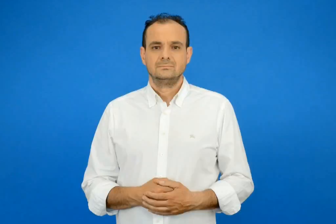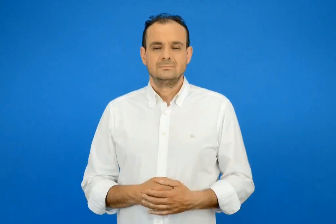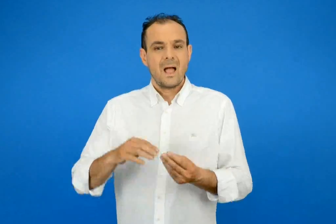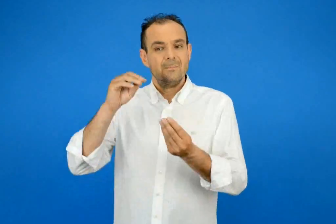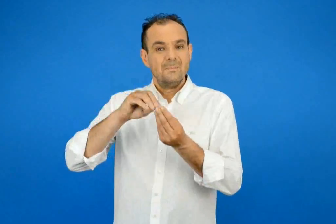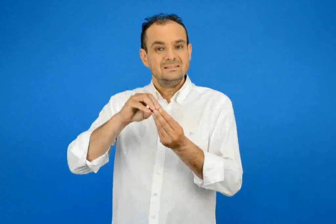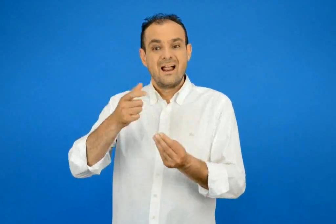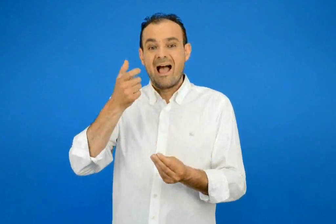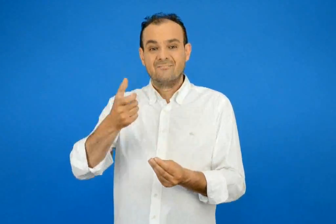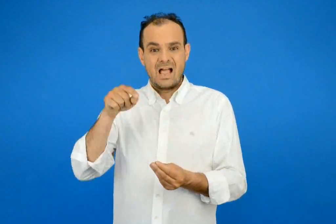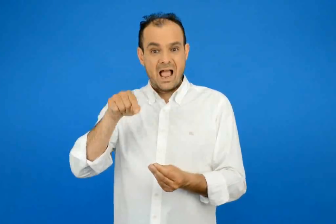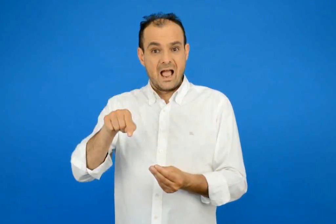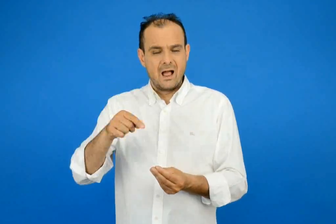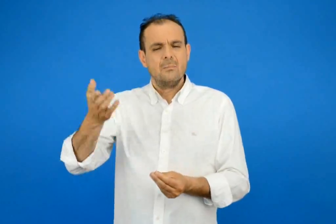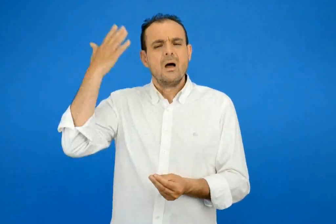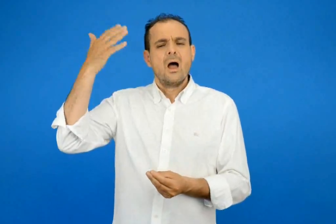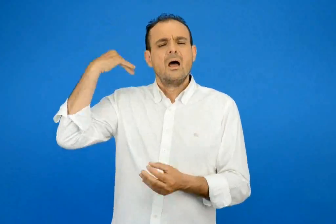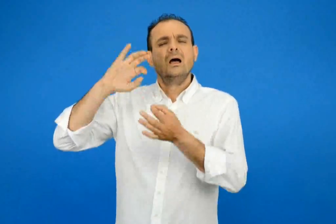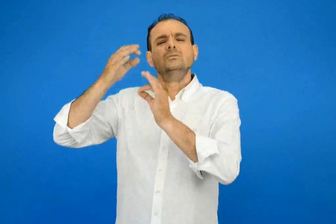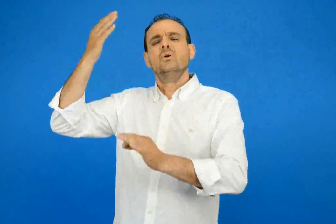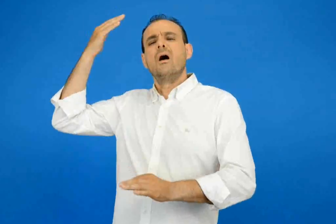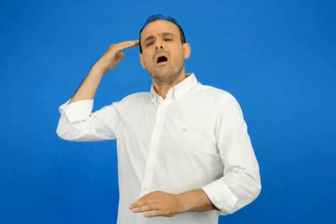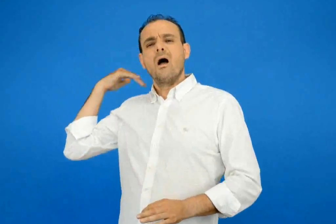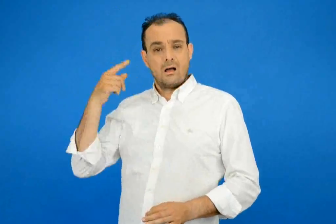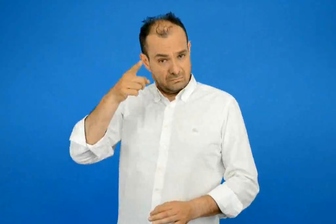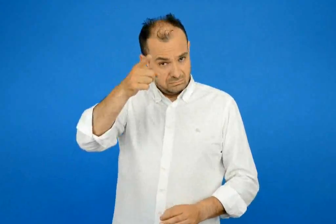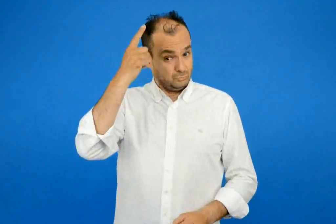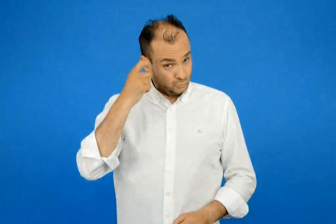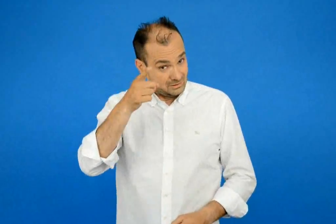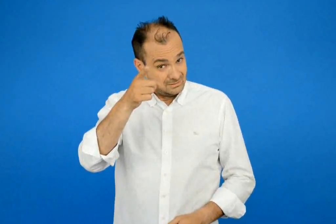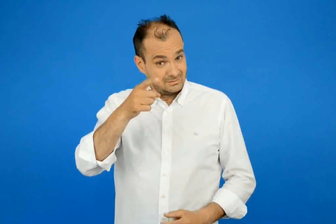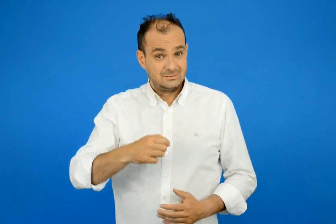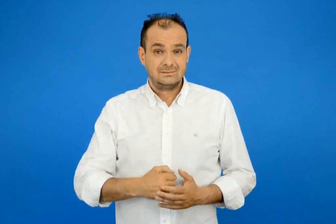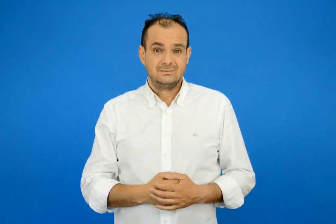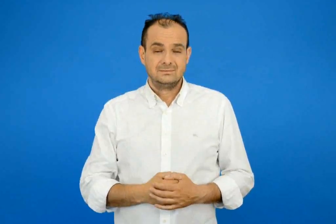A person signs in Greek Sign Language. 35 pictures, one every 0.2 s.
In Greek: το ξέρεις ότι τα πασχαλινά αυγά έχουν πολύ παλιά ιστορία ;
